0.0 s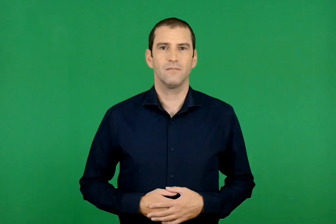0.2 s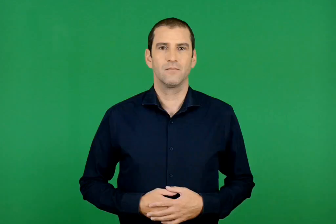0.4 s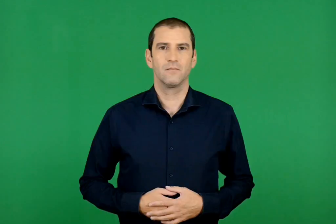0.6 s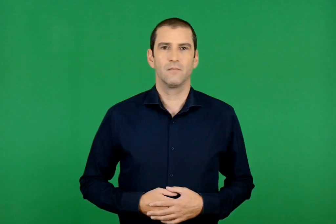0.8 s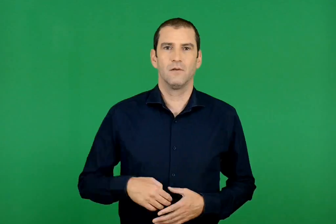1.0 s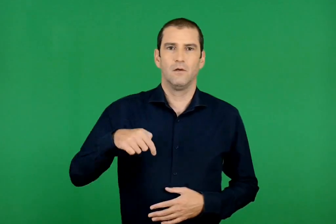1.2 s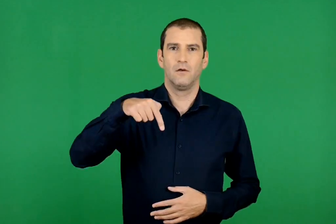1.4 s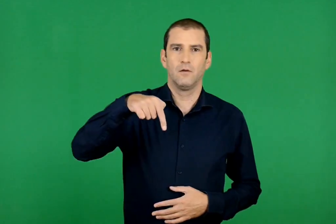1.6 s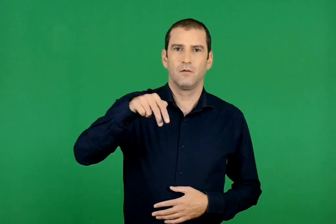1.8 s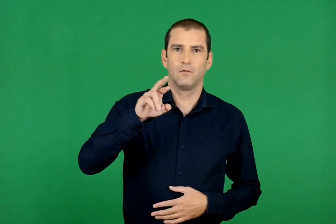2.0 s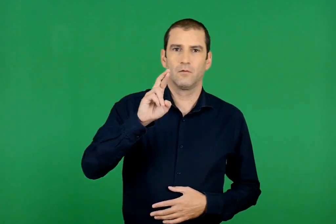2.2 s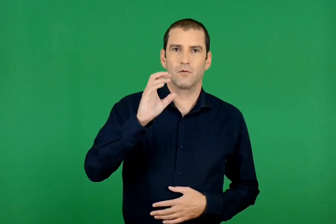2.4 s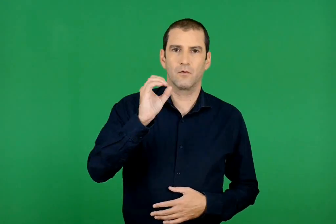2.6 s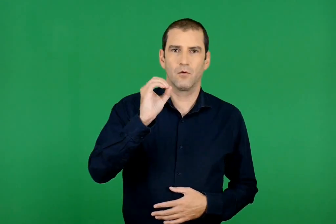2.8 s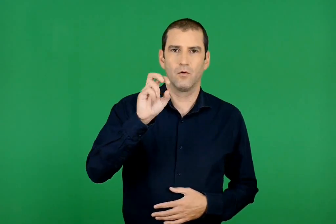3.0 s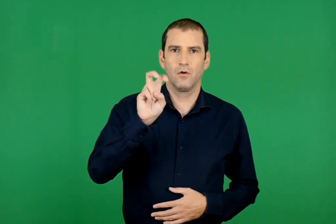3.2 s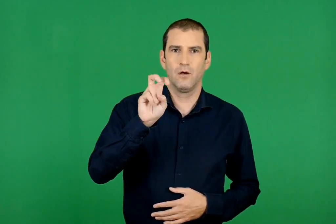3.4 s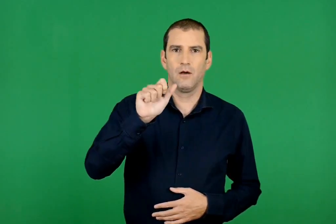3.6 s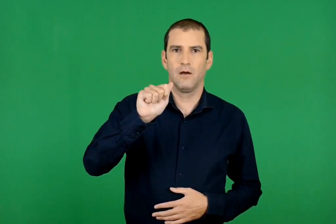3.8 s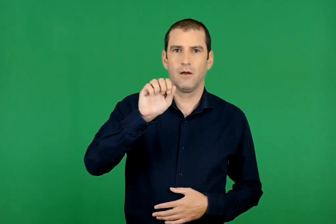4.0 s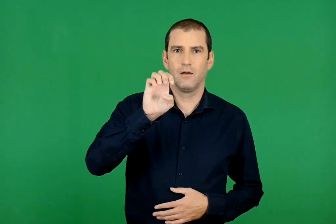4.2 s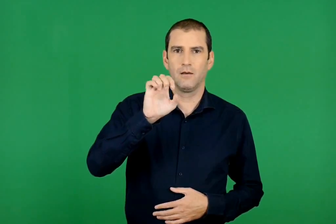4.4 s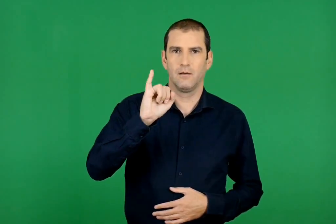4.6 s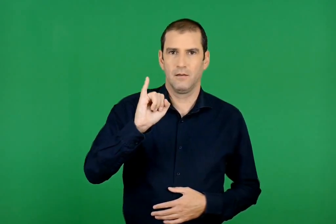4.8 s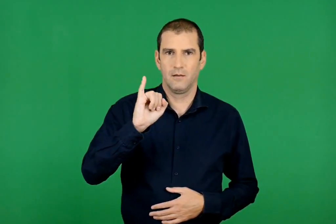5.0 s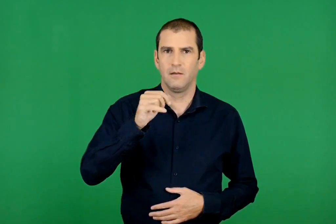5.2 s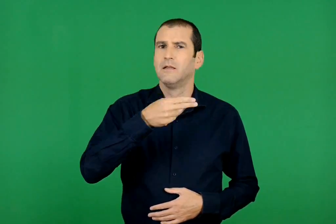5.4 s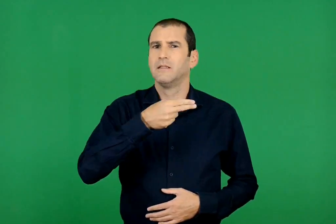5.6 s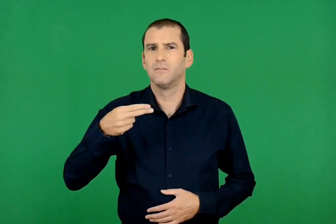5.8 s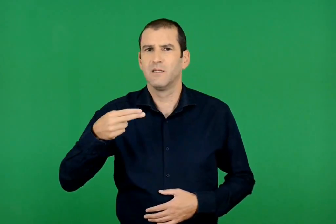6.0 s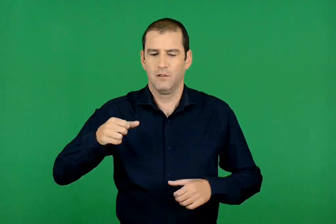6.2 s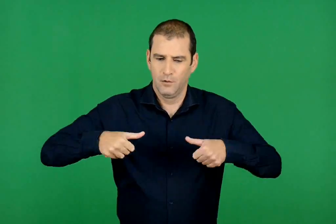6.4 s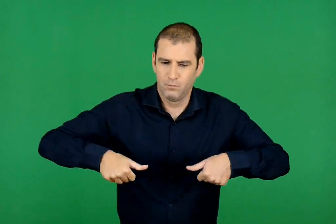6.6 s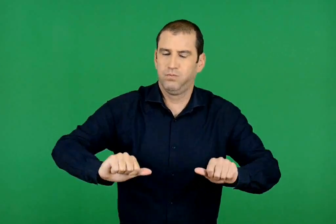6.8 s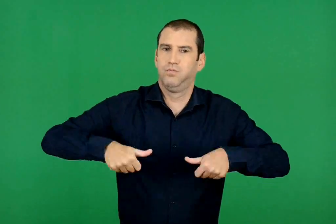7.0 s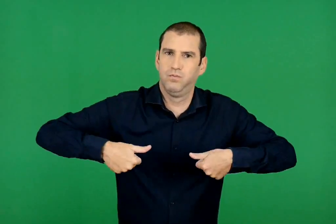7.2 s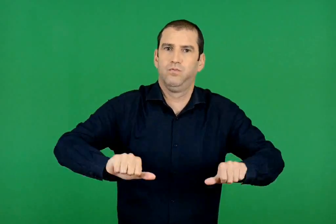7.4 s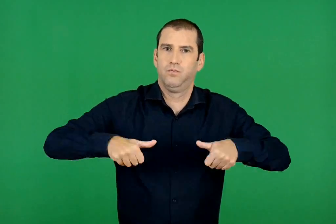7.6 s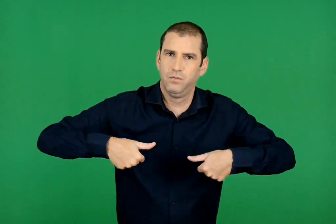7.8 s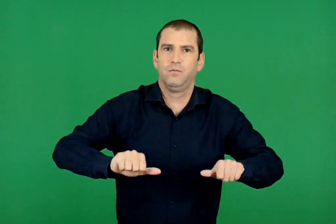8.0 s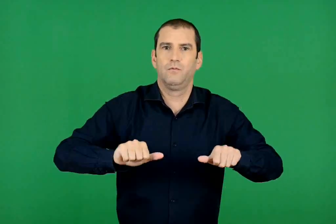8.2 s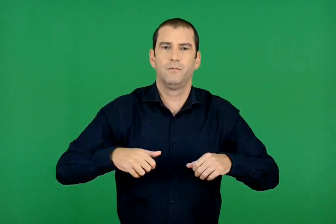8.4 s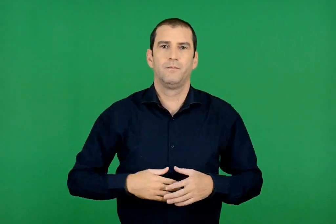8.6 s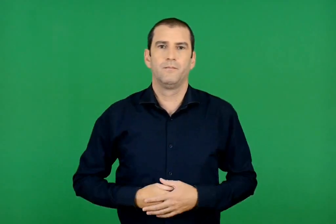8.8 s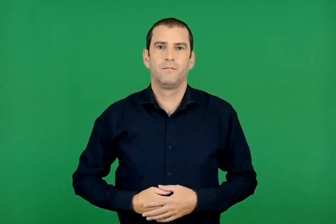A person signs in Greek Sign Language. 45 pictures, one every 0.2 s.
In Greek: τροχάει ακονίζει
